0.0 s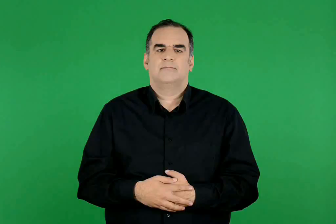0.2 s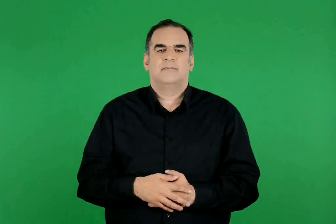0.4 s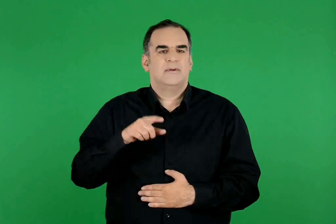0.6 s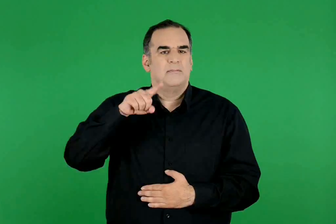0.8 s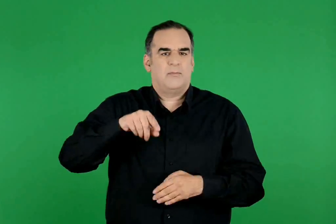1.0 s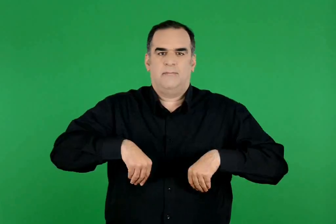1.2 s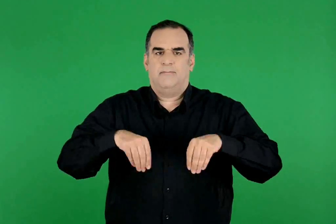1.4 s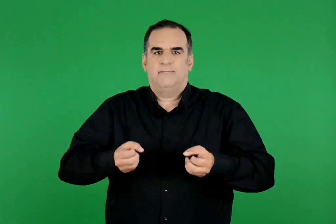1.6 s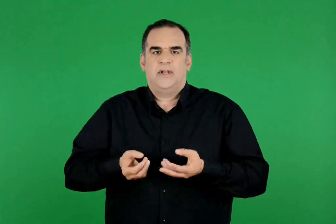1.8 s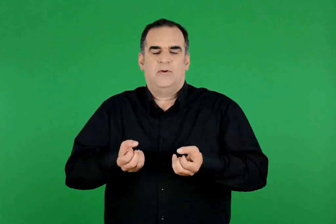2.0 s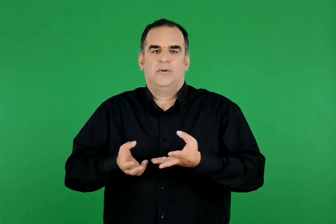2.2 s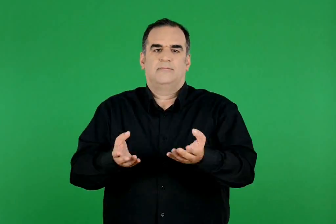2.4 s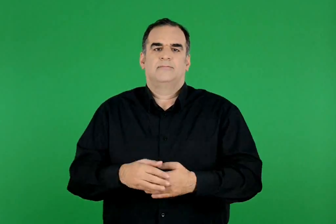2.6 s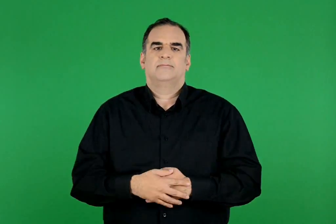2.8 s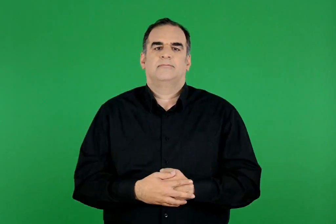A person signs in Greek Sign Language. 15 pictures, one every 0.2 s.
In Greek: ημερομηνία παραγωγής
